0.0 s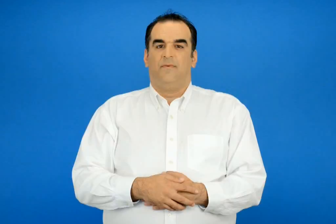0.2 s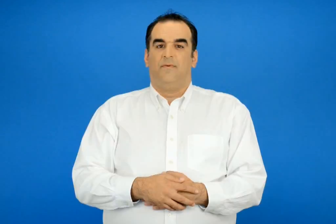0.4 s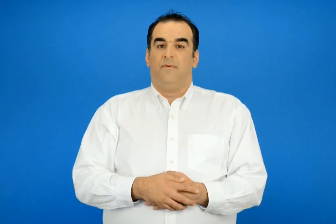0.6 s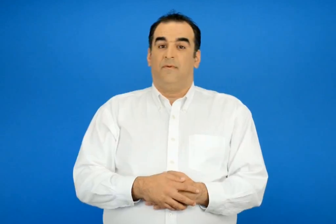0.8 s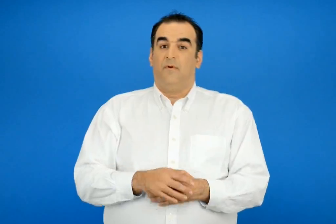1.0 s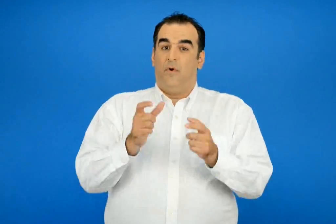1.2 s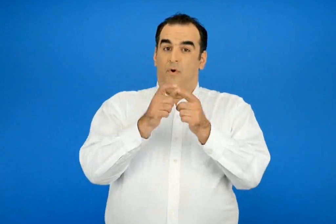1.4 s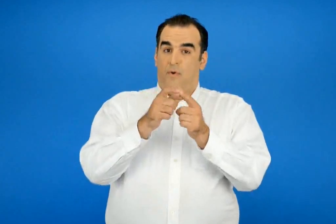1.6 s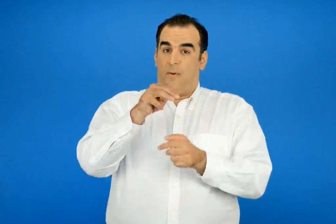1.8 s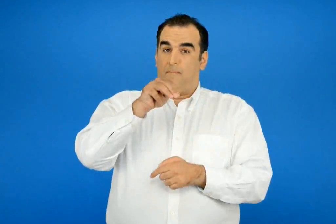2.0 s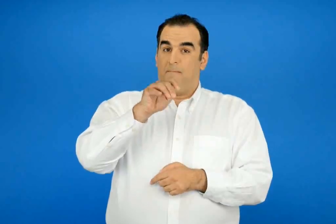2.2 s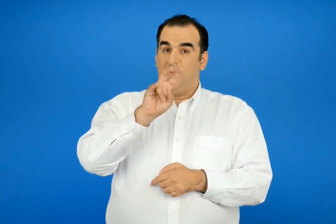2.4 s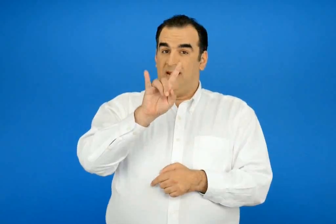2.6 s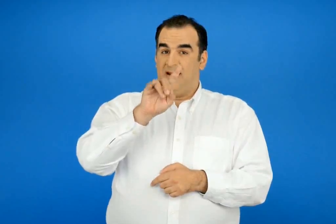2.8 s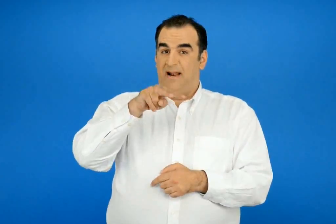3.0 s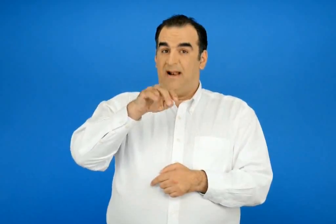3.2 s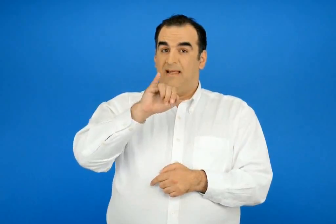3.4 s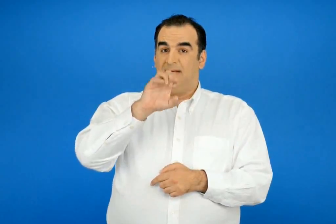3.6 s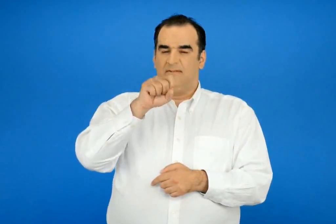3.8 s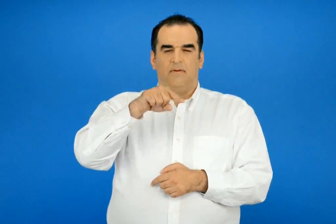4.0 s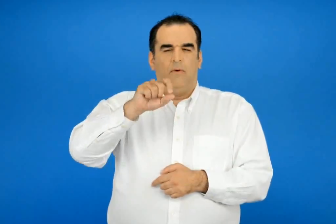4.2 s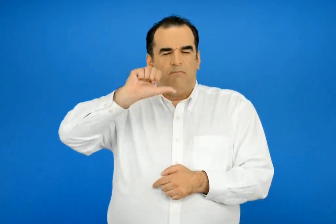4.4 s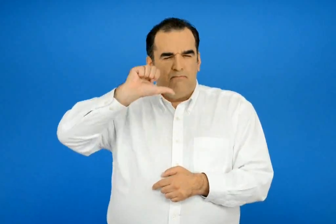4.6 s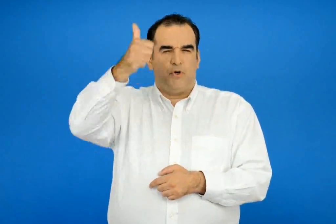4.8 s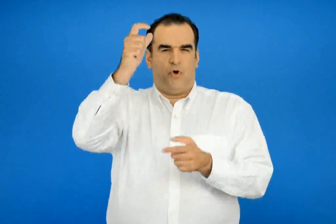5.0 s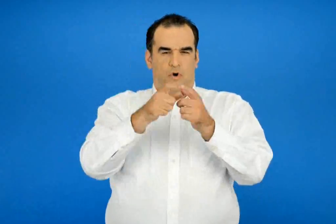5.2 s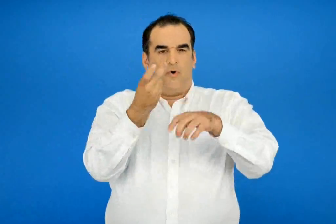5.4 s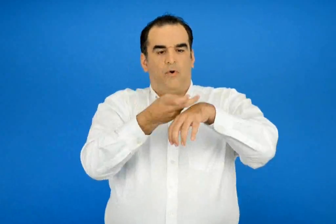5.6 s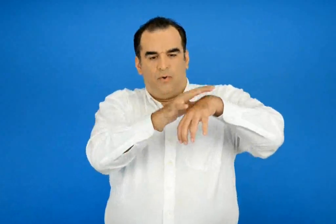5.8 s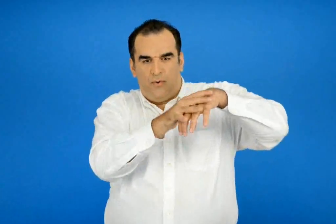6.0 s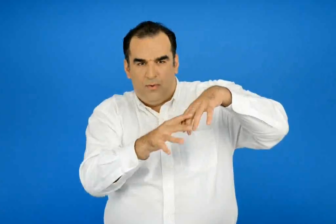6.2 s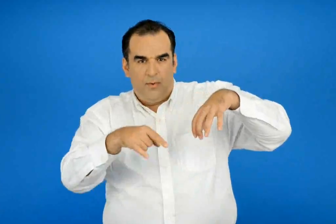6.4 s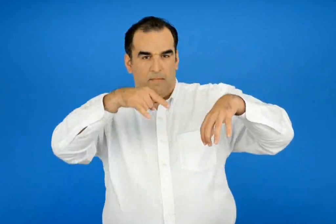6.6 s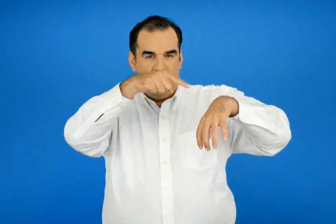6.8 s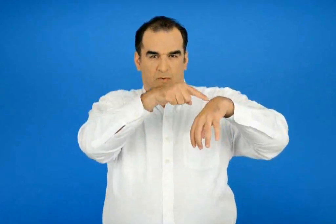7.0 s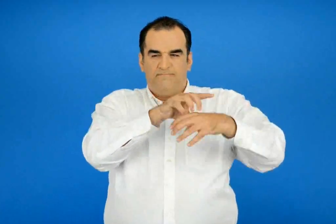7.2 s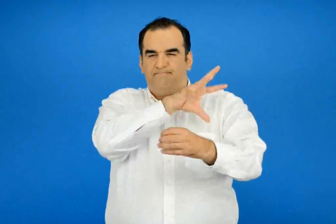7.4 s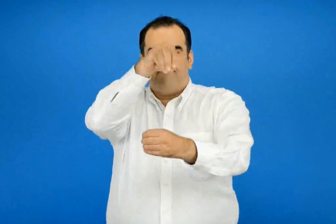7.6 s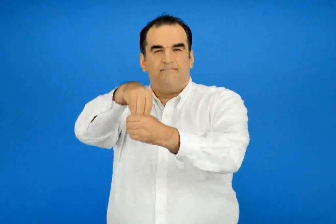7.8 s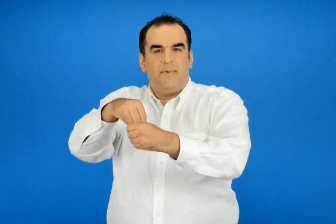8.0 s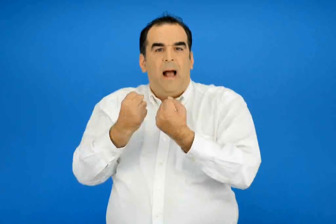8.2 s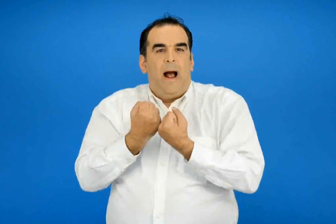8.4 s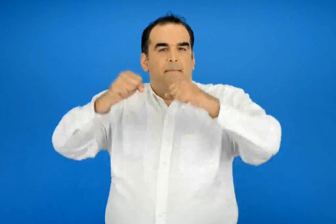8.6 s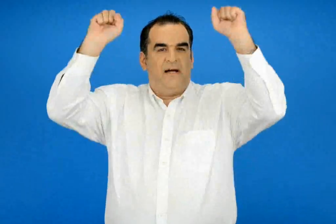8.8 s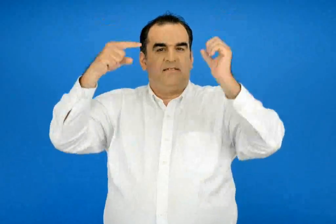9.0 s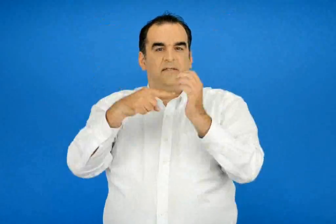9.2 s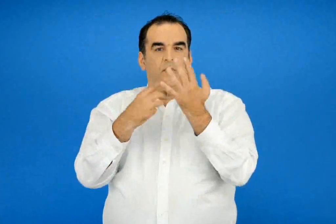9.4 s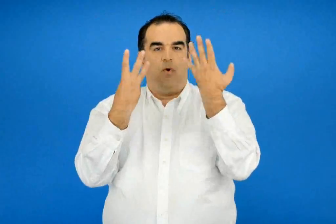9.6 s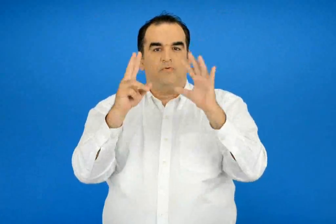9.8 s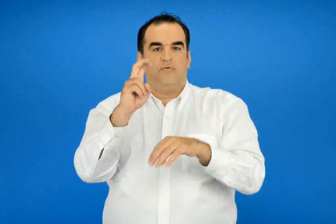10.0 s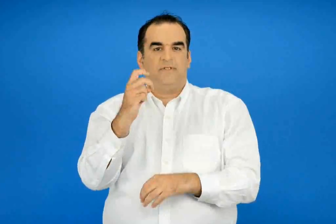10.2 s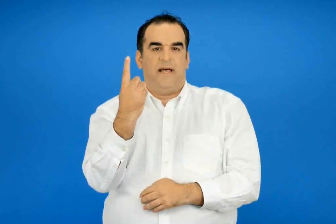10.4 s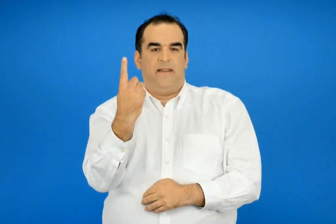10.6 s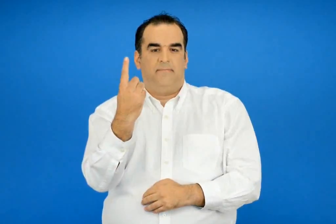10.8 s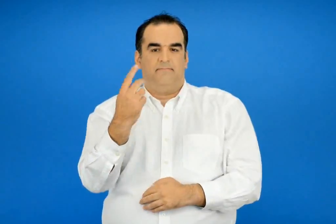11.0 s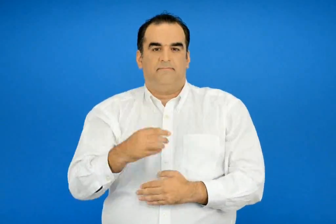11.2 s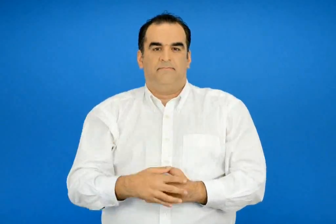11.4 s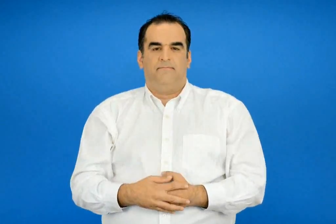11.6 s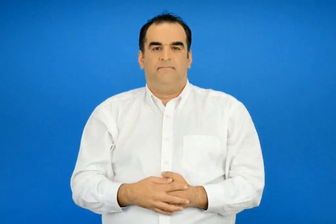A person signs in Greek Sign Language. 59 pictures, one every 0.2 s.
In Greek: οι μηλιές ήταν το πρώτο χωριό του πήλιου που πηρέ μέρος στην επανάσταση του 1821
